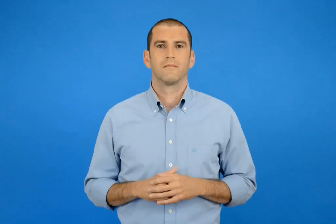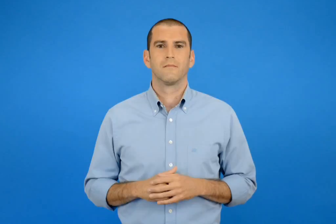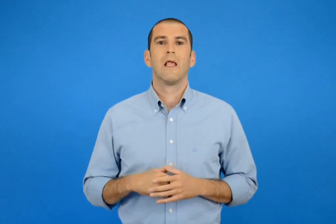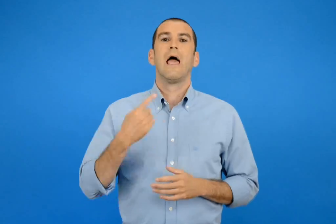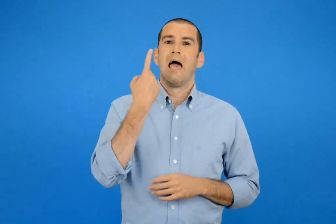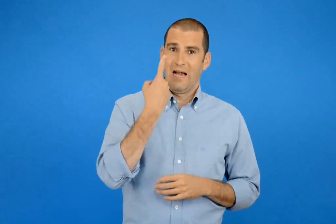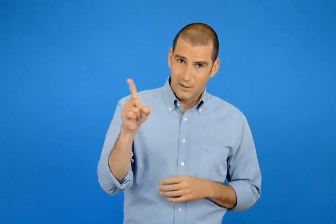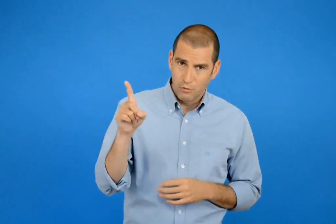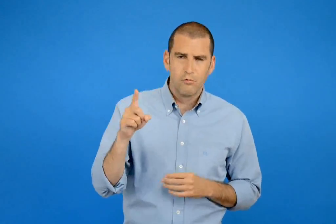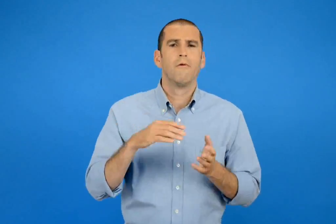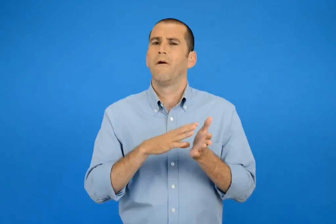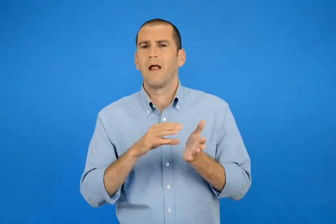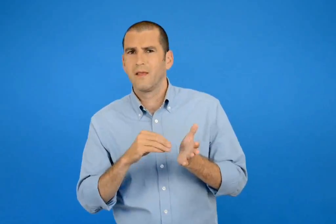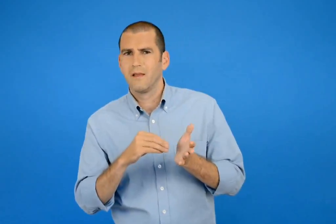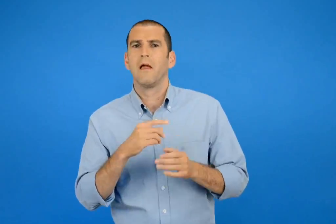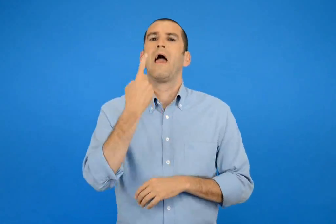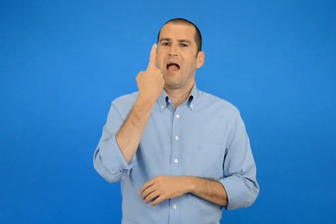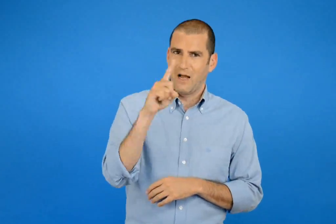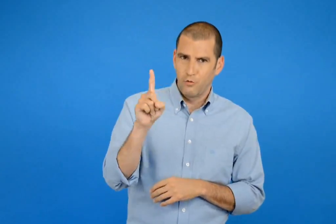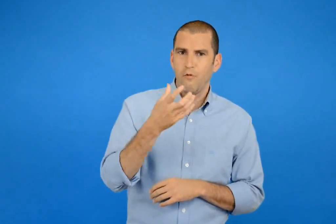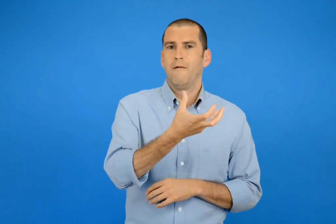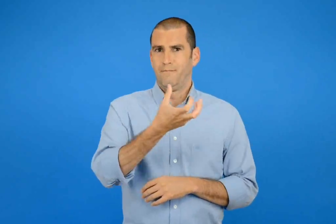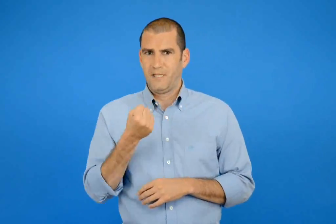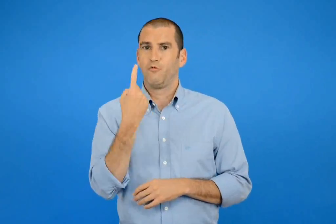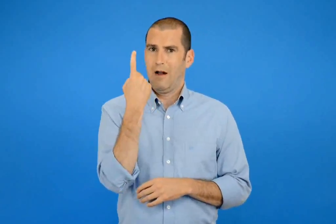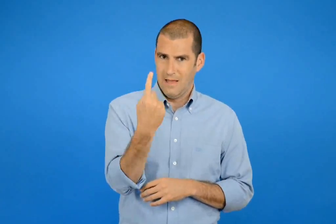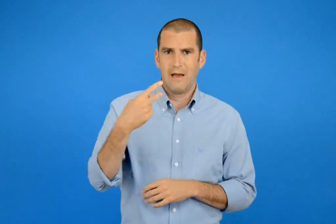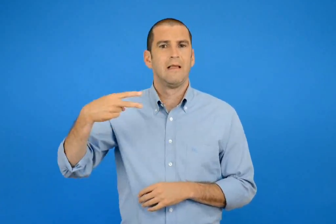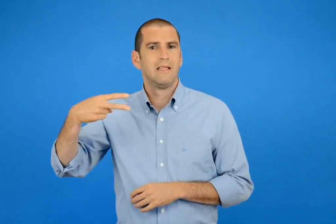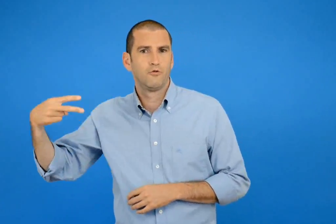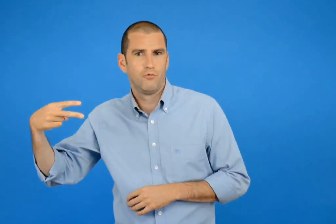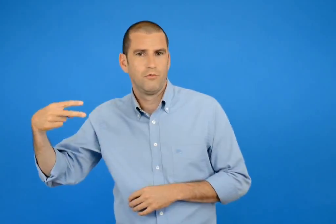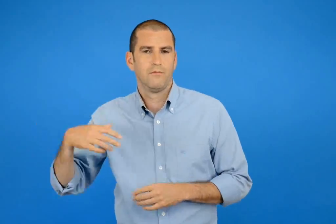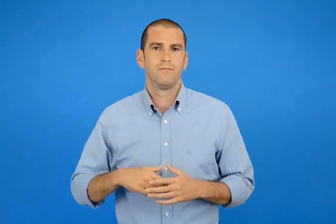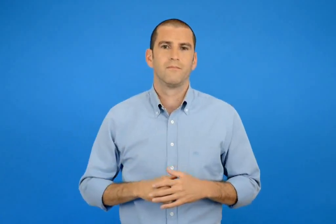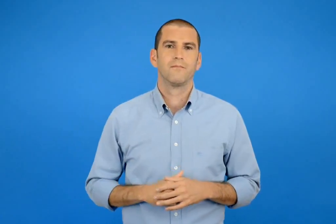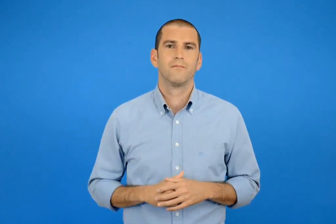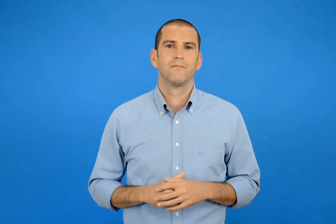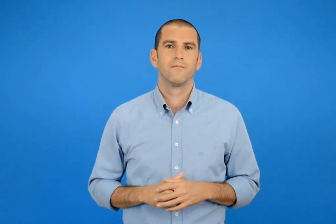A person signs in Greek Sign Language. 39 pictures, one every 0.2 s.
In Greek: 100 δηλαδή 100 – 1 =
